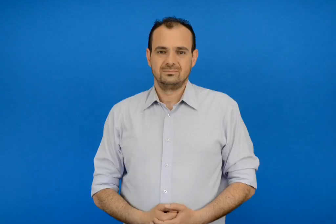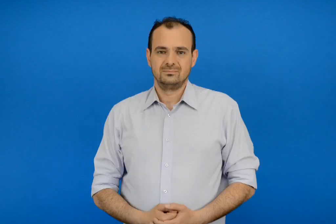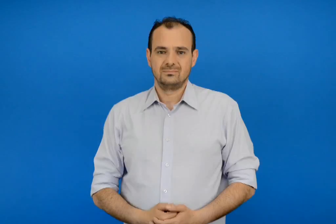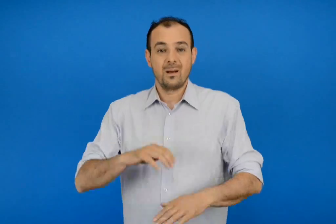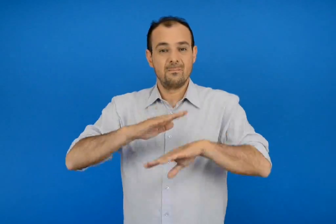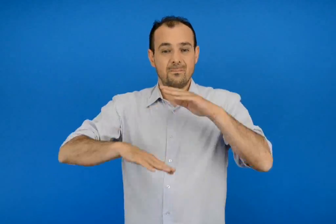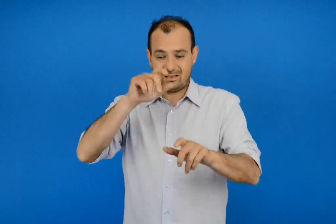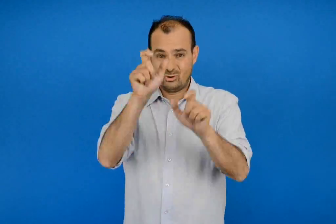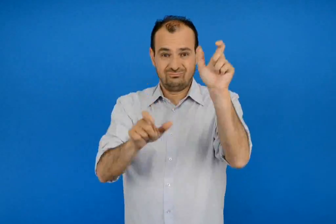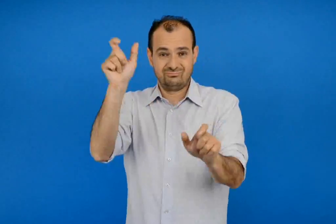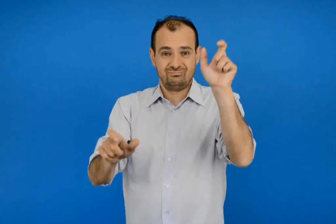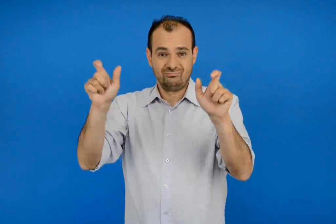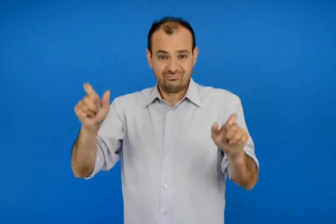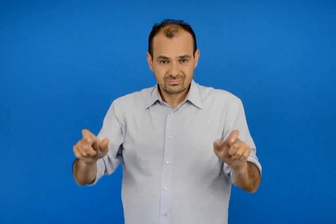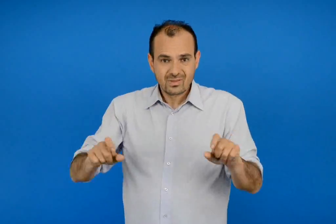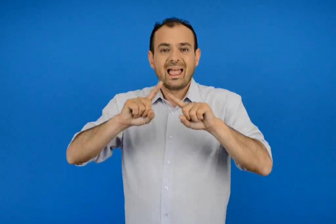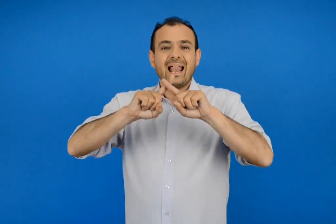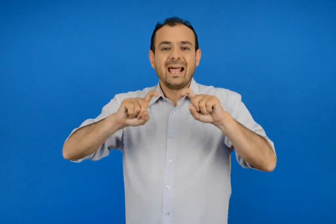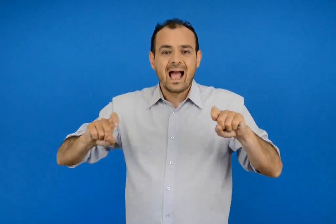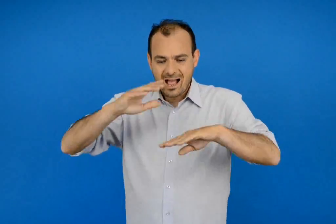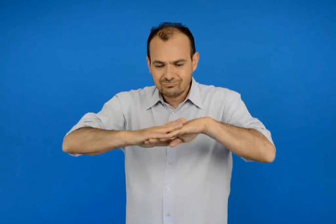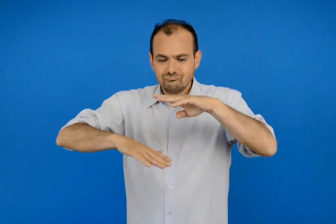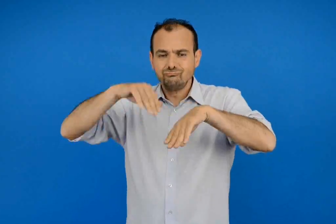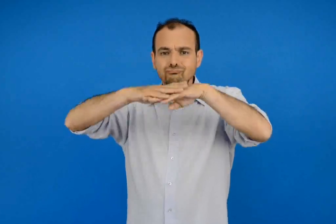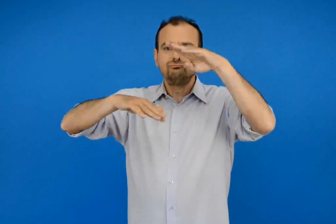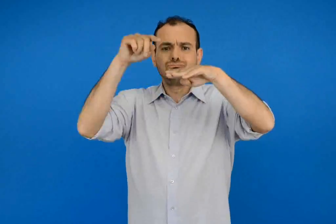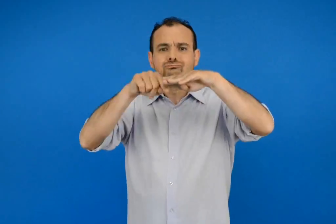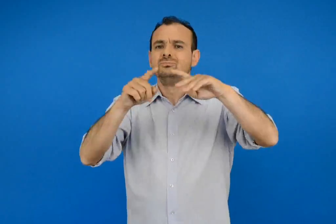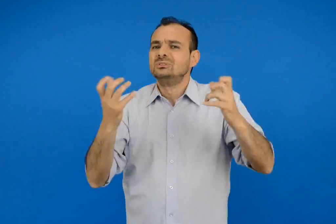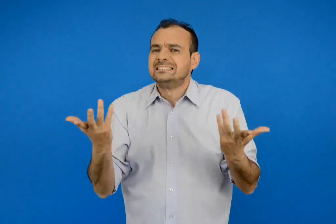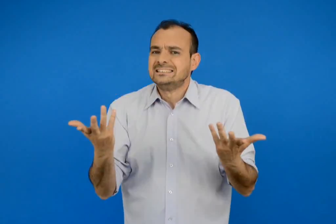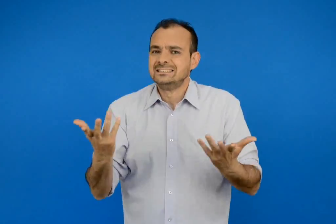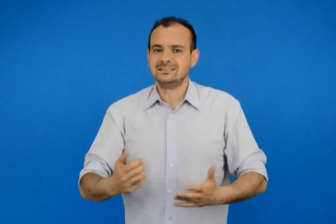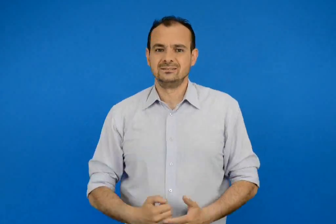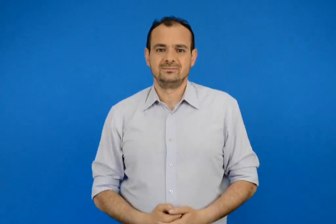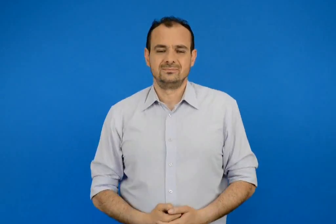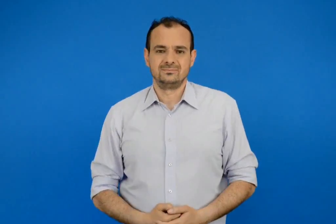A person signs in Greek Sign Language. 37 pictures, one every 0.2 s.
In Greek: τι υλικά χρησιμοποίησαν οι μάστορες ;
